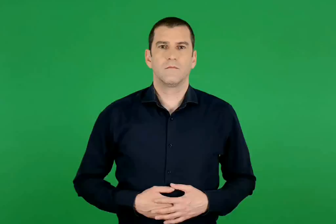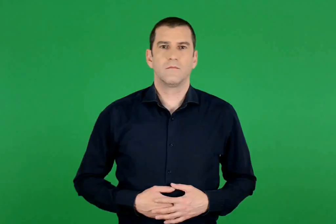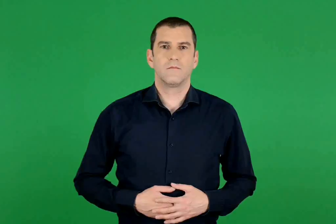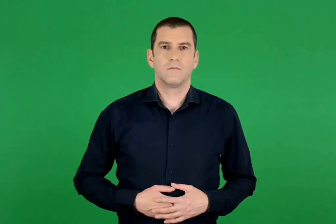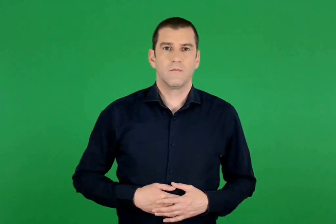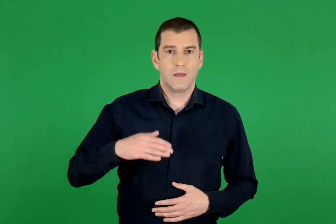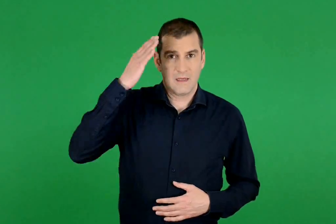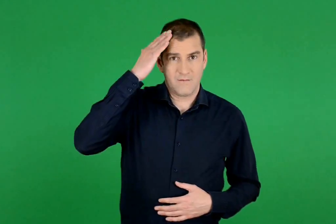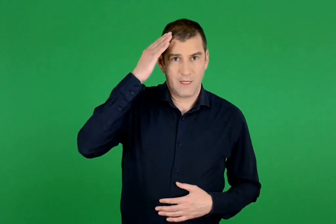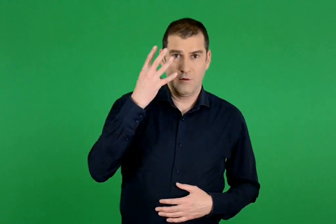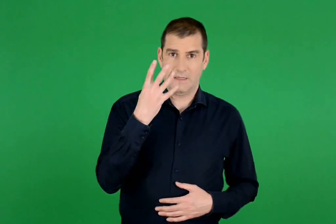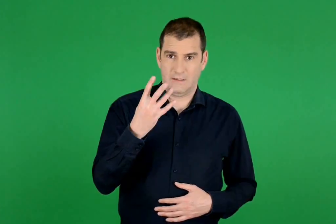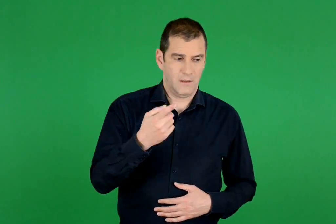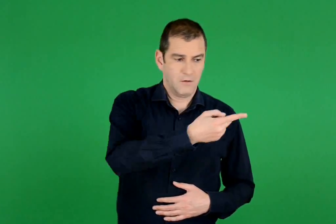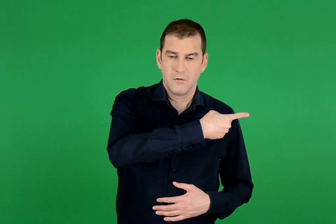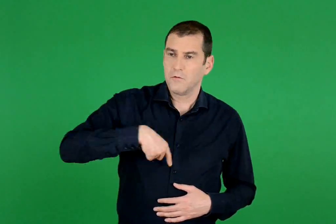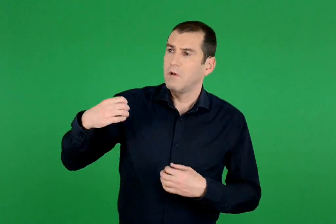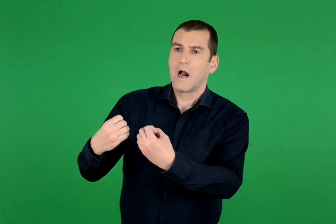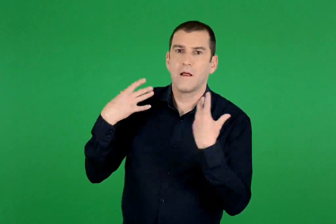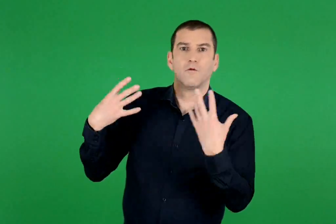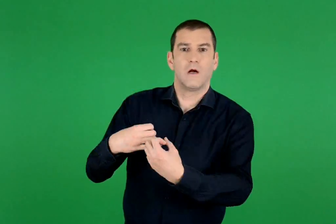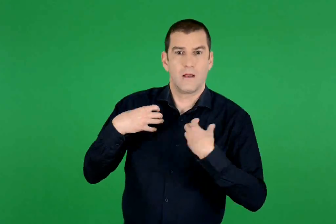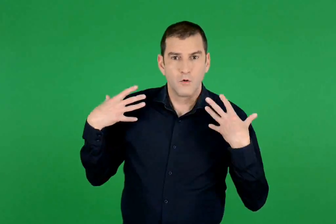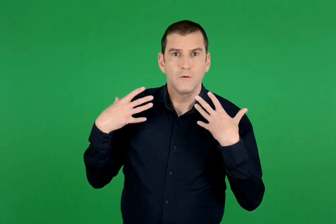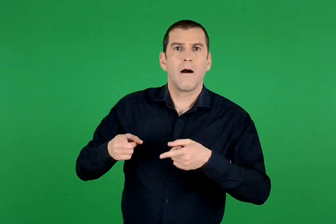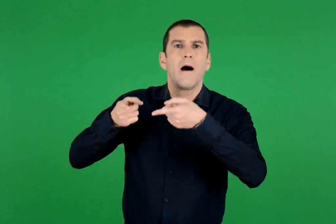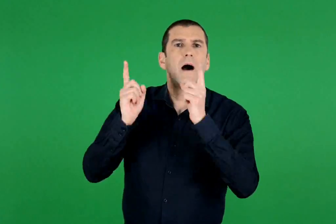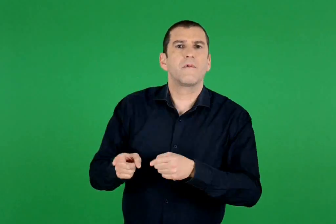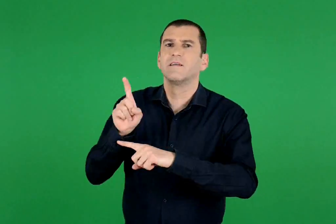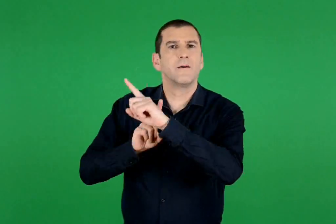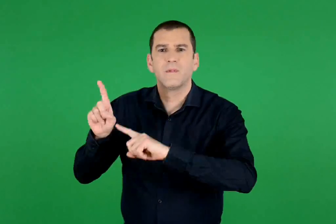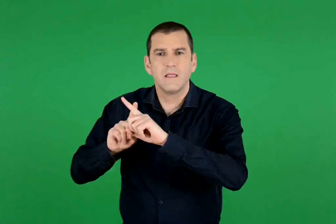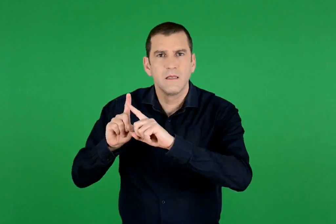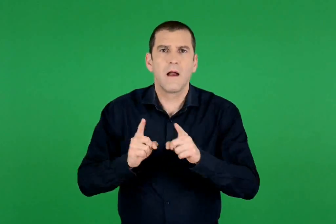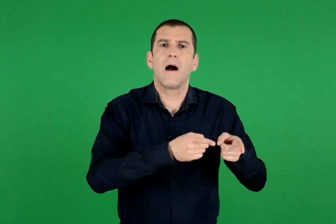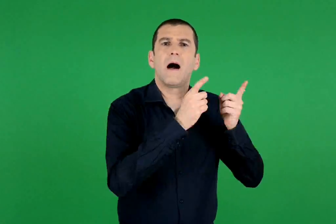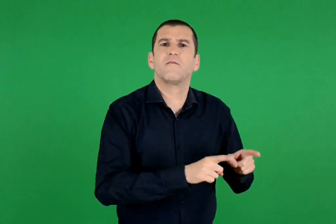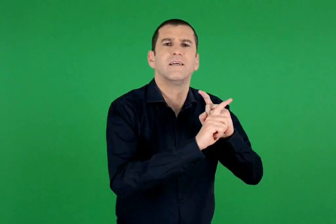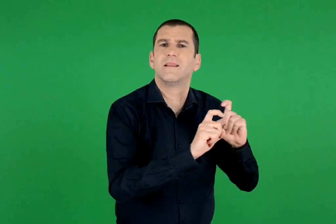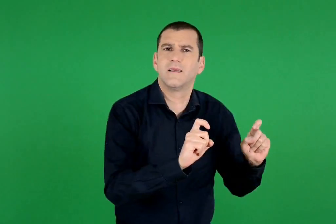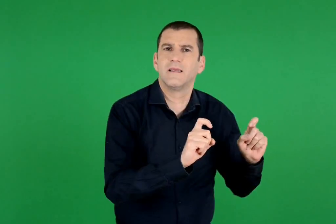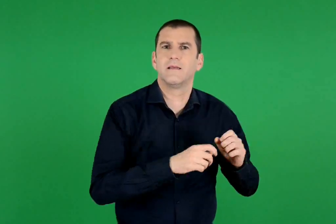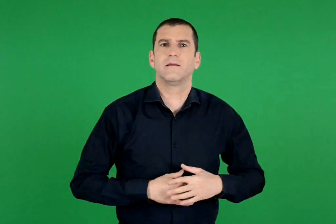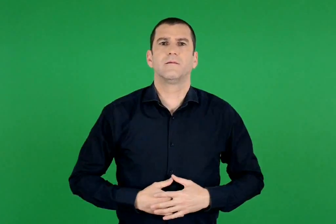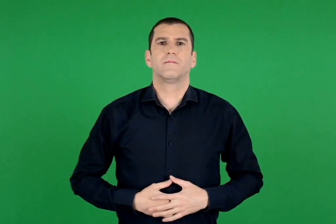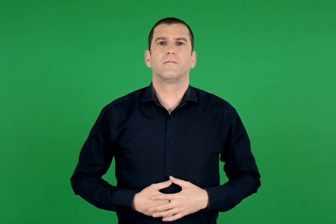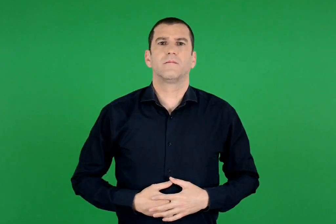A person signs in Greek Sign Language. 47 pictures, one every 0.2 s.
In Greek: κεφάλαιο 4. ενημερωνόμαστε ποιοι αποφασίζουν και τι αποφασίζουν
